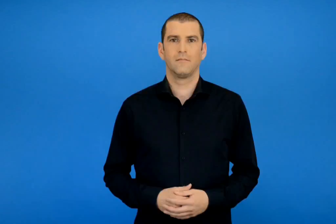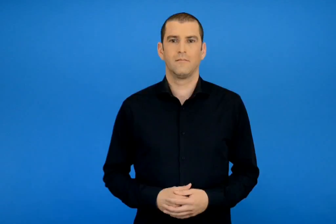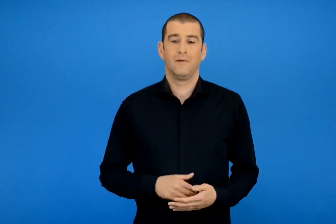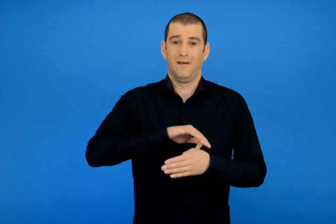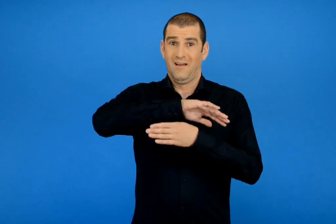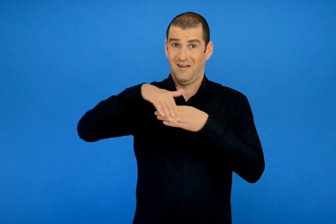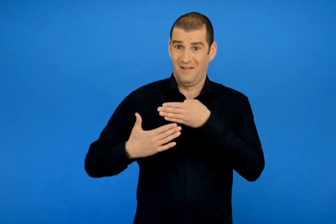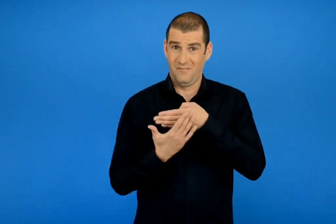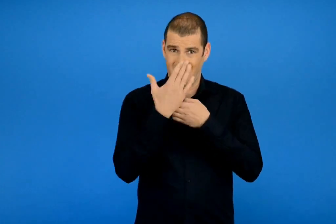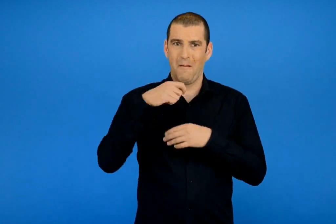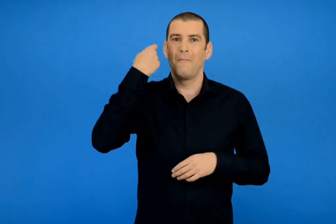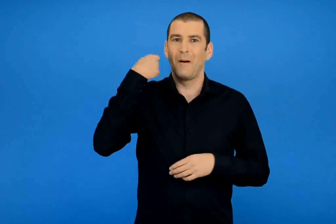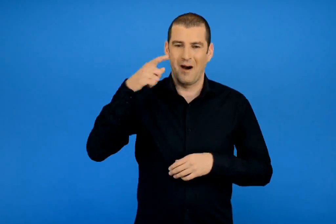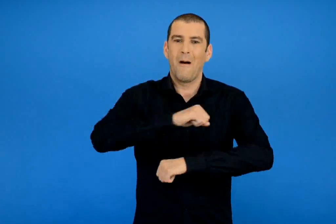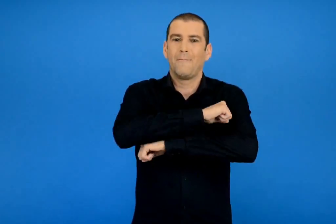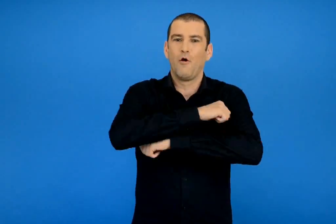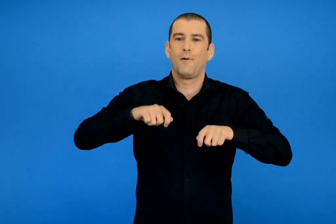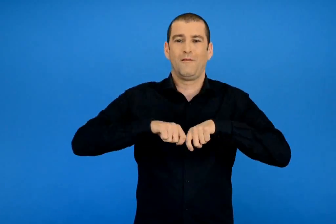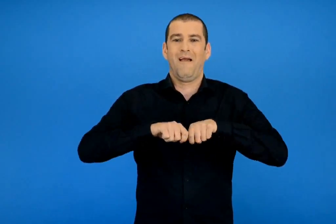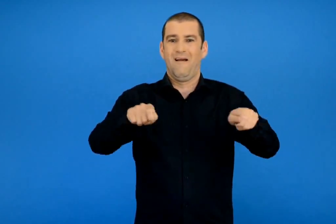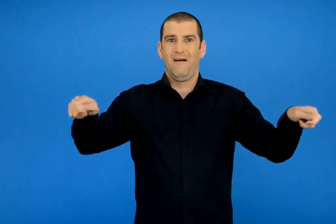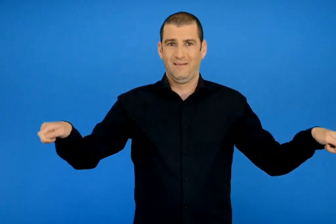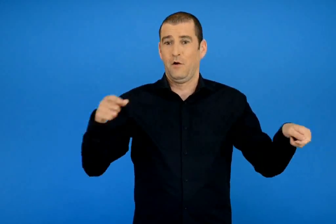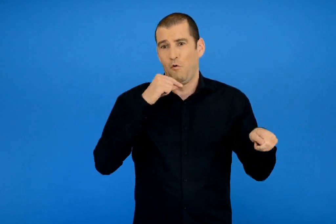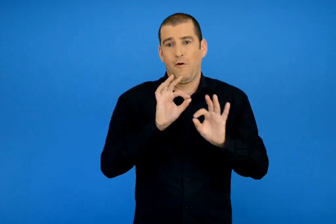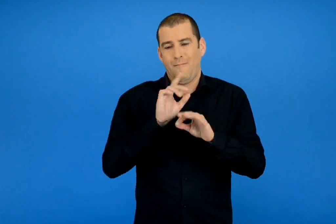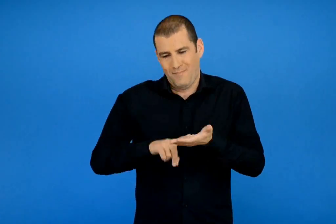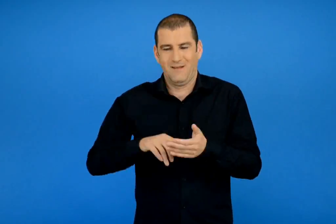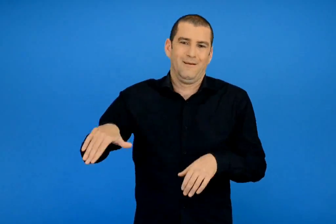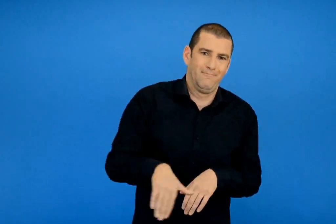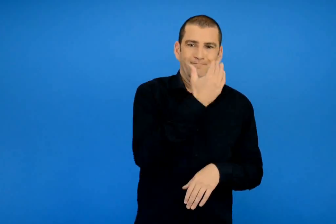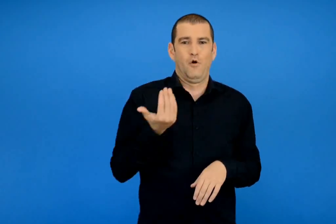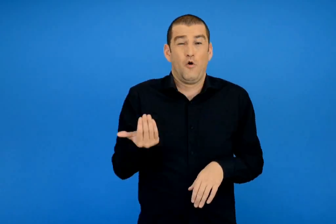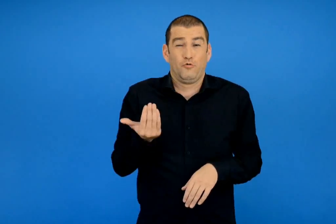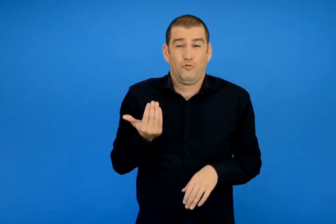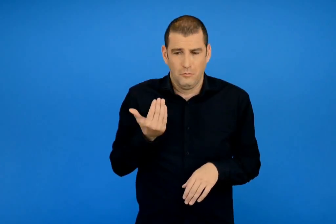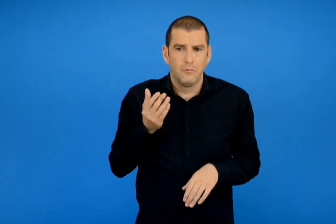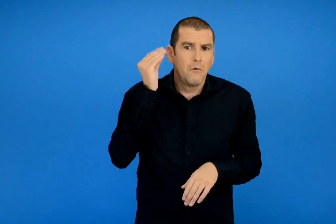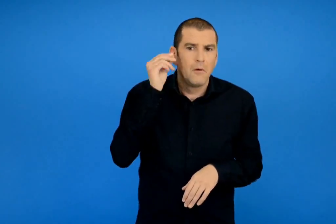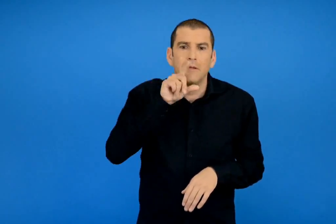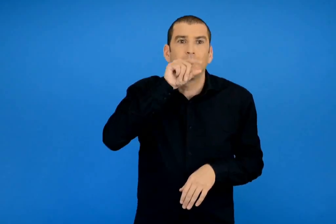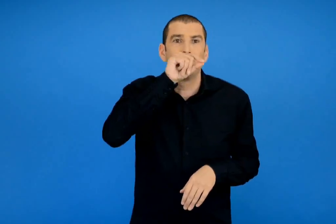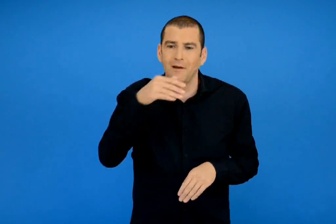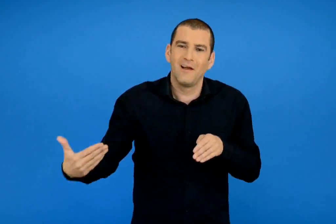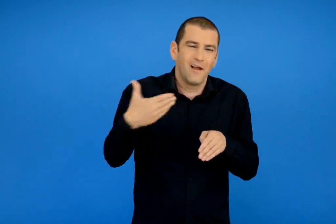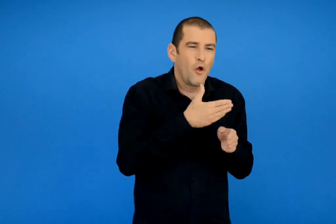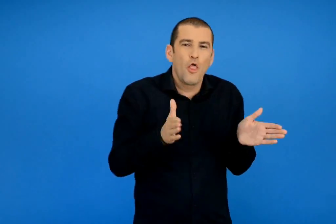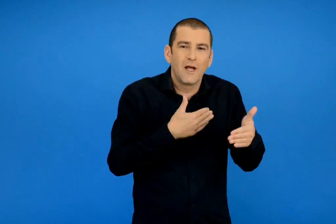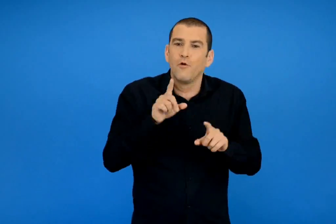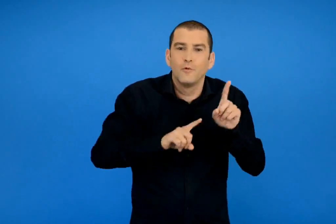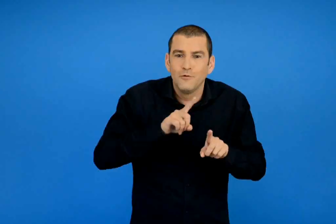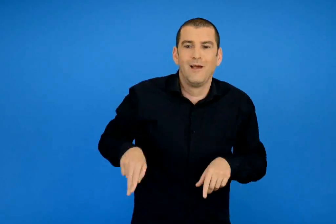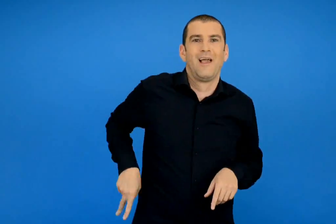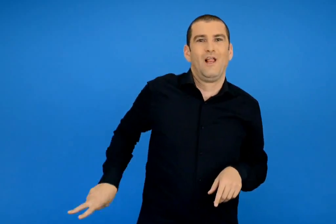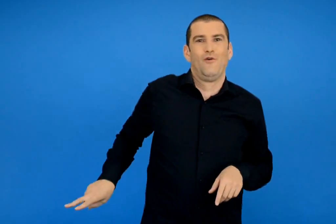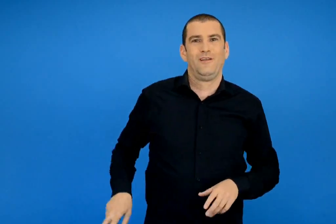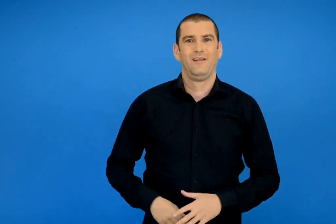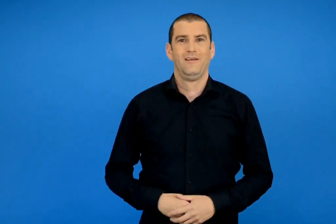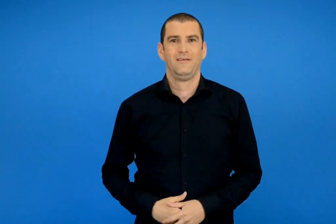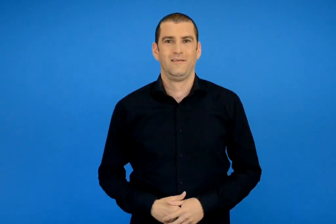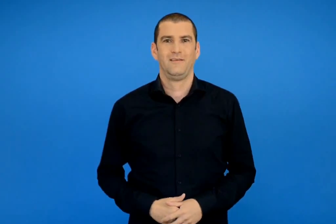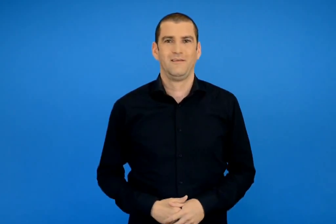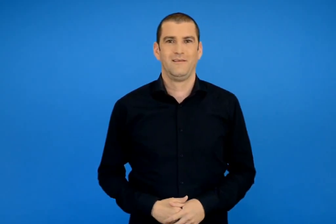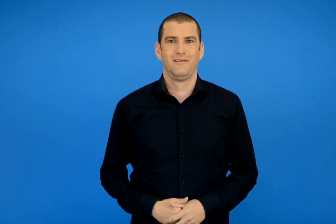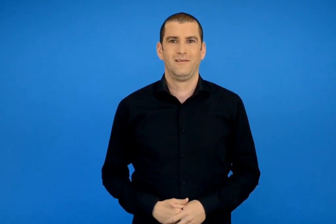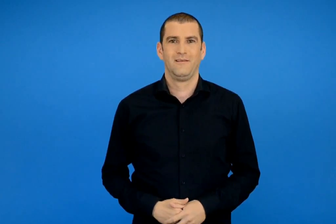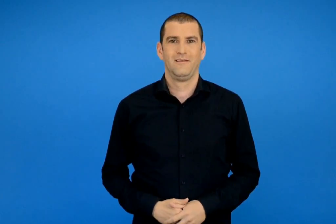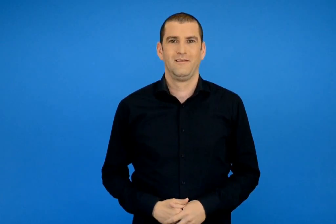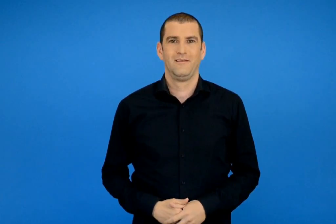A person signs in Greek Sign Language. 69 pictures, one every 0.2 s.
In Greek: την άλλη μέρα η μαμά άνοιξε πολύ νωρίς τη μπαλκονόπορτα γιατί έπρεπε να ετοιμαστούν για να φύγουν και τσιπ τσιπ το πρώτο που μπήκε μέσα στην κάμαρα ήταν το χελιδόνι
